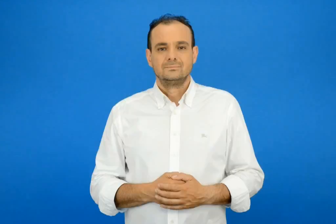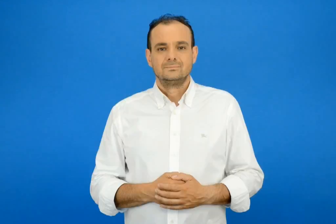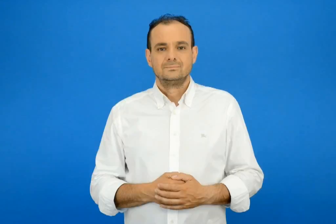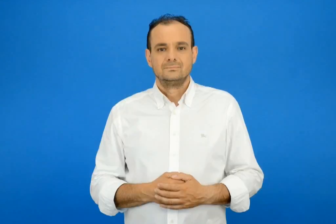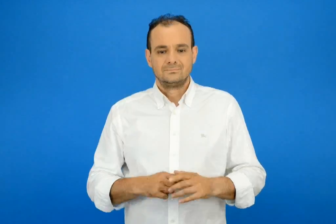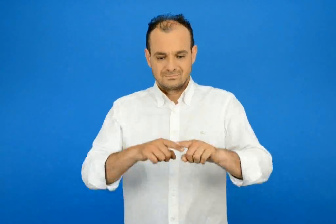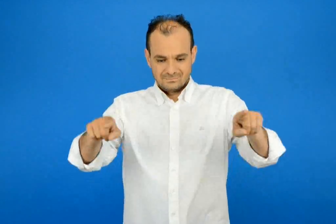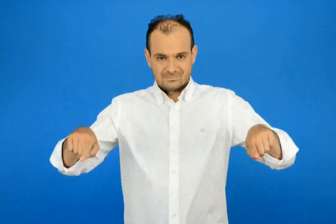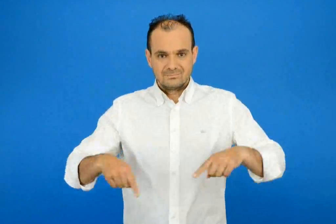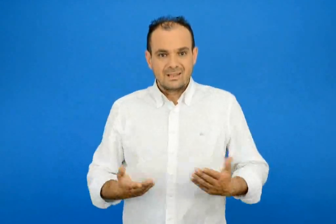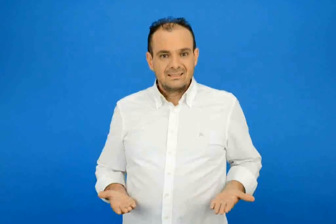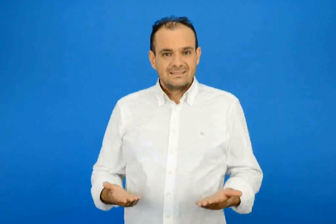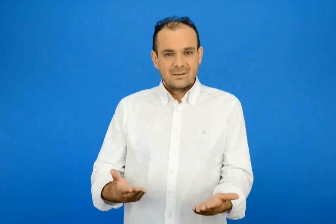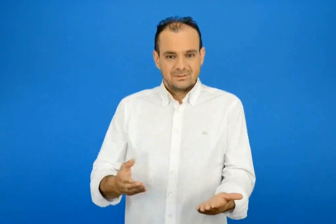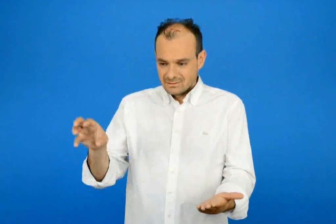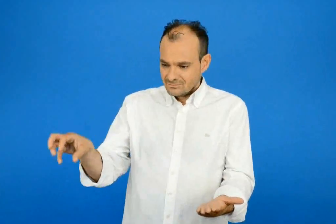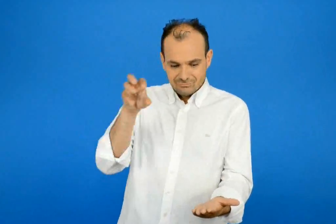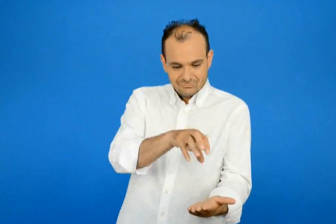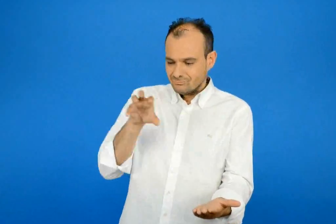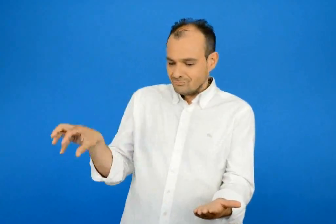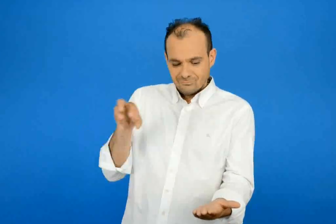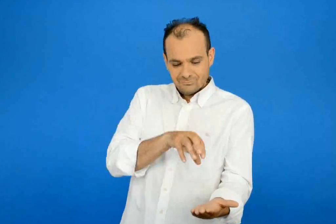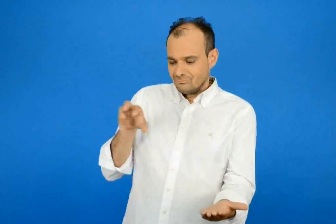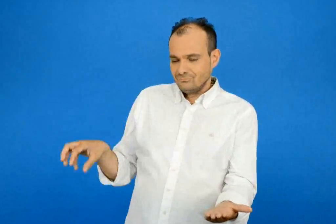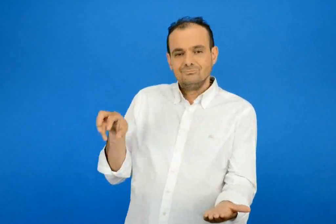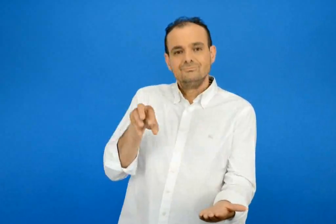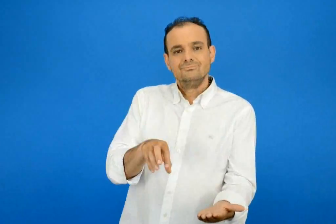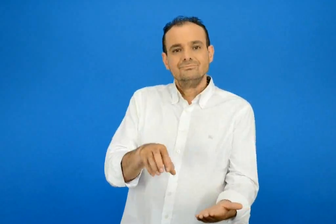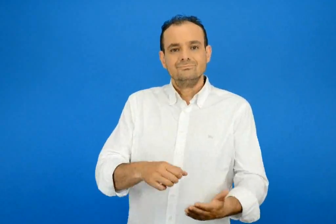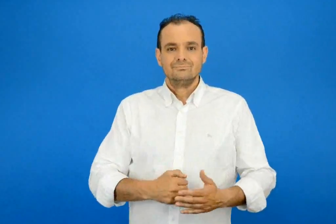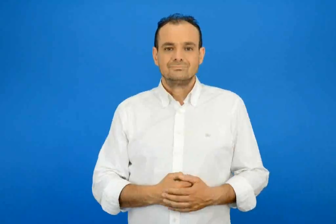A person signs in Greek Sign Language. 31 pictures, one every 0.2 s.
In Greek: τα βάζετε σε ένα ταψί
